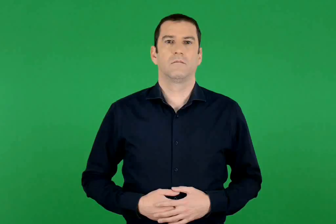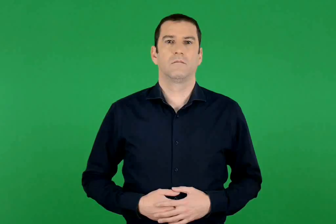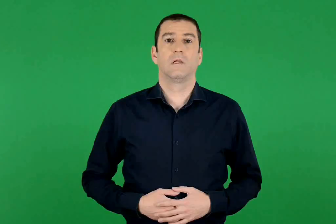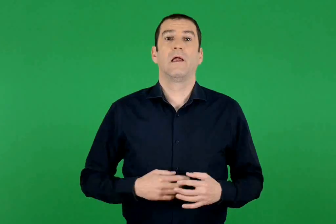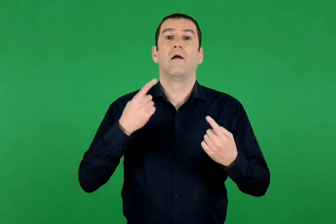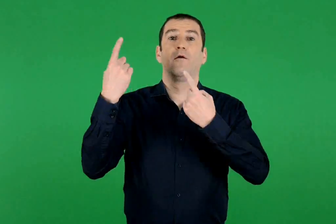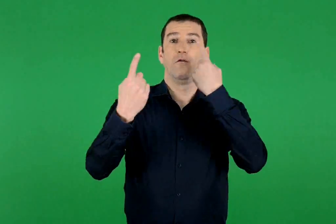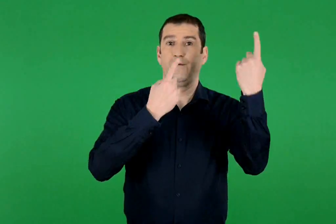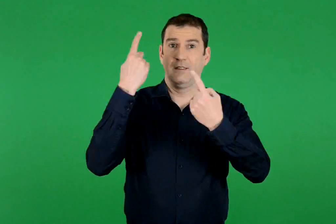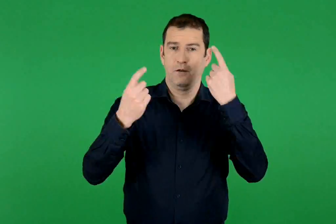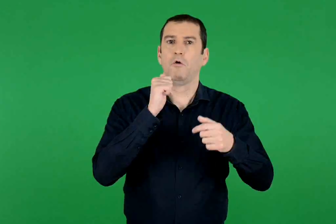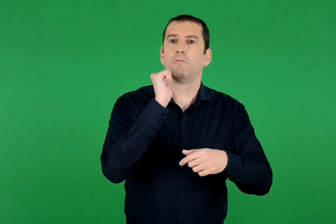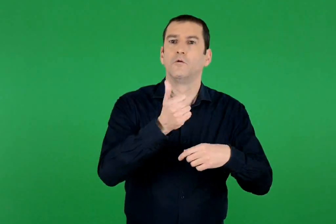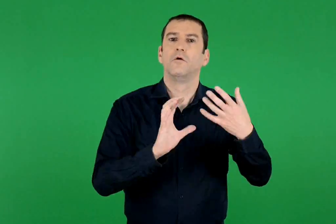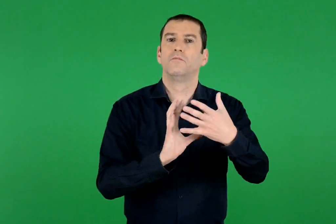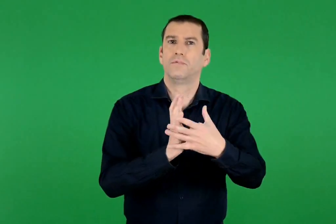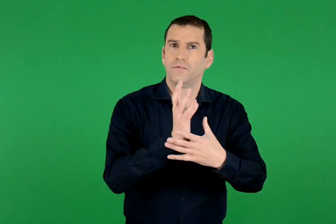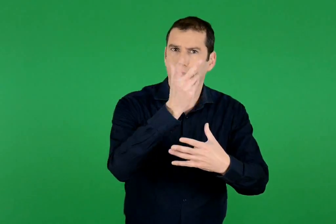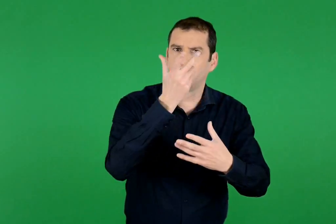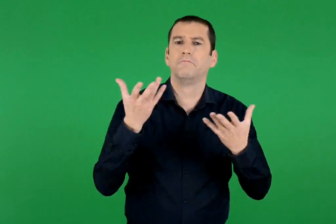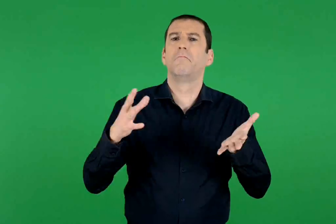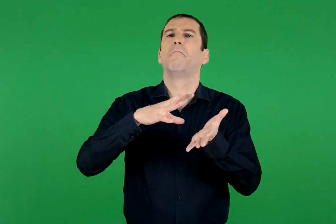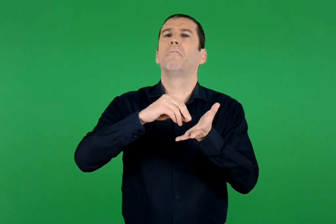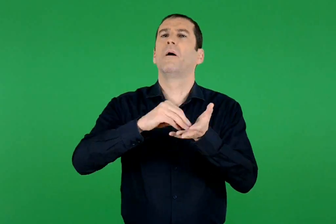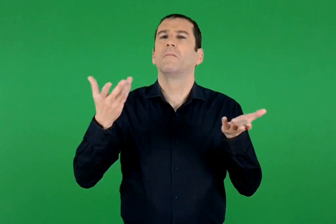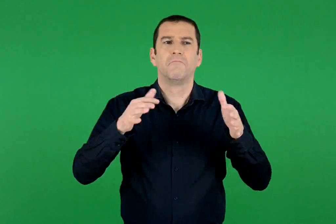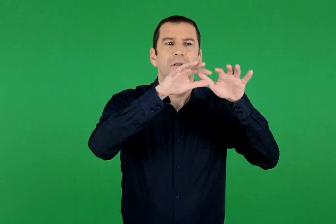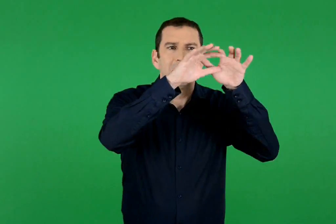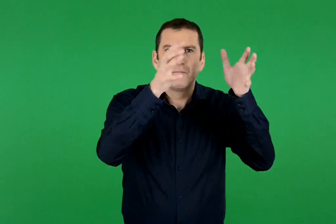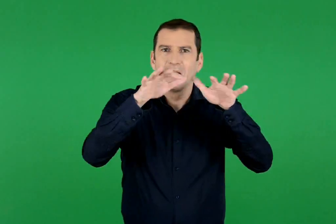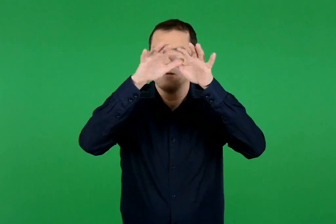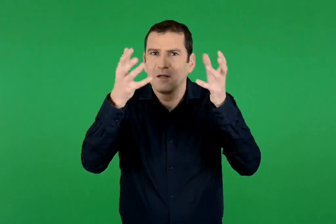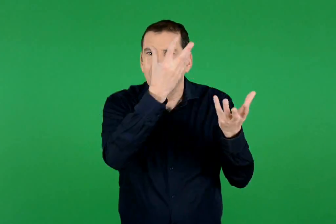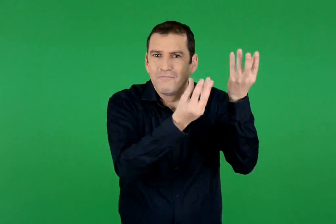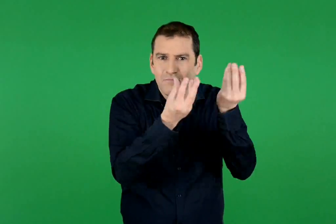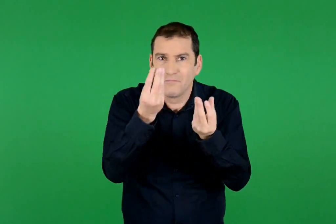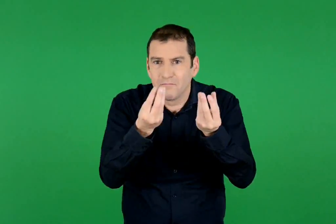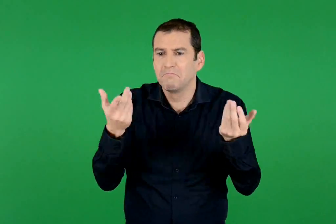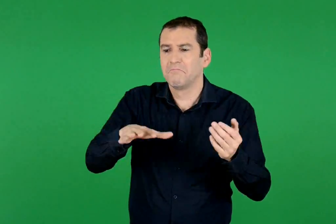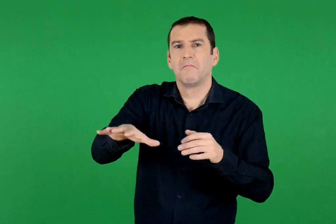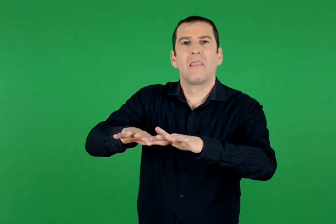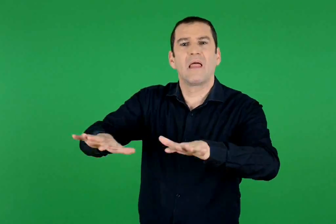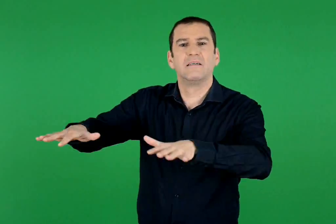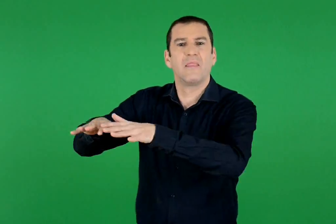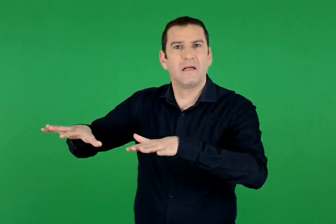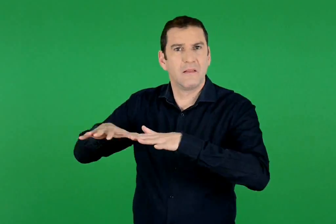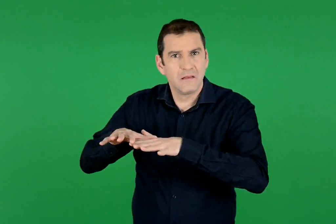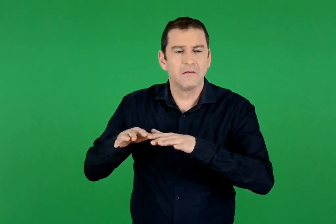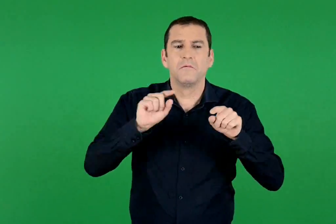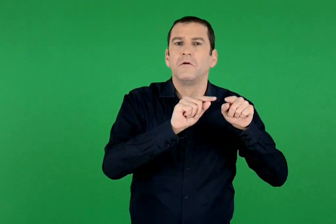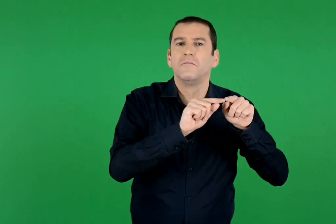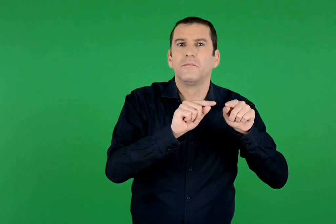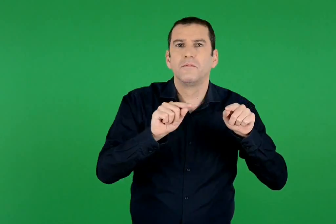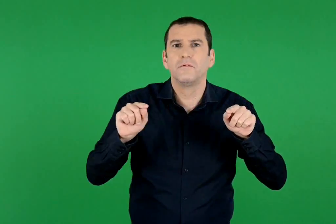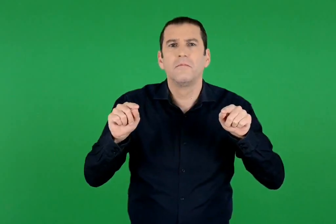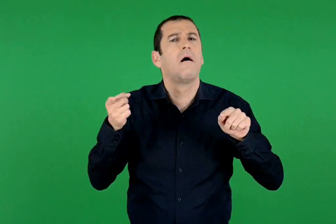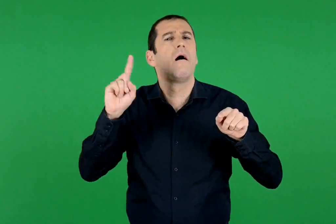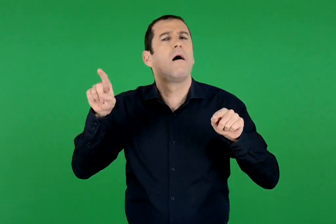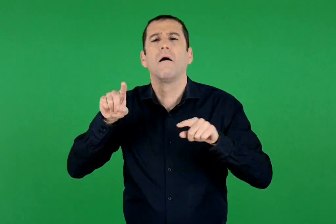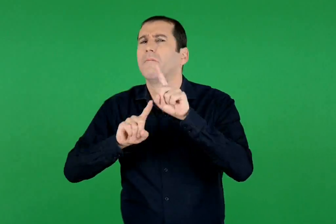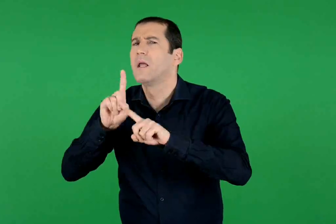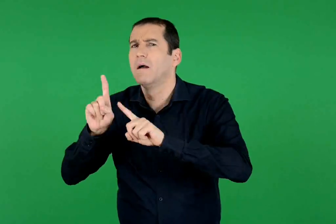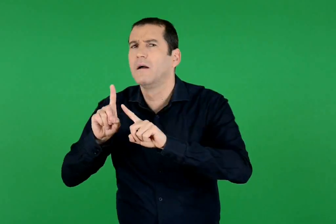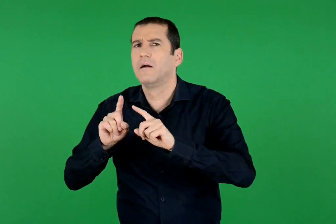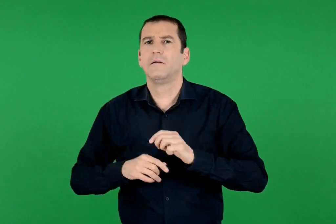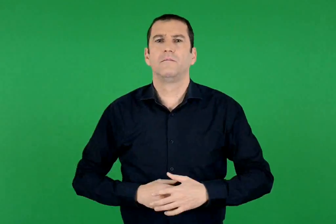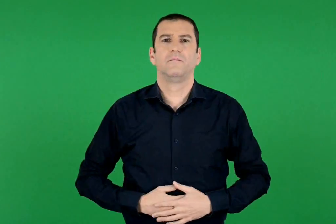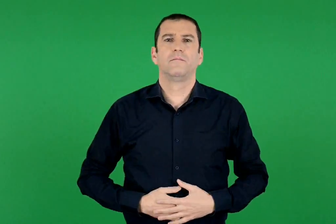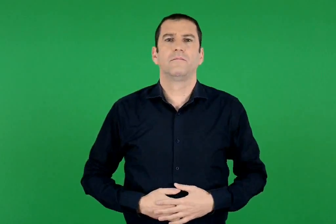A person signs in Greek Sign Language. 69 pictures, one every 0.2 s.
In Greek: δημιουργήματα της φύσης είναι , για παράδειγμα , τα σπήλαια , οι θάλασσες , . ποια άλλα ;
